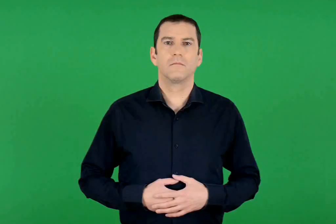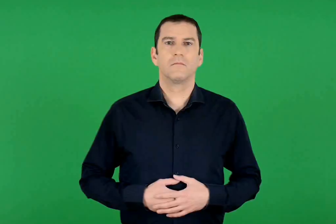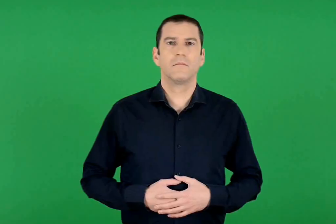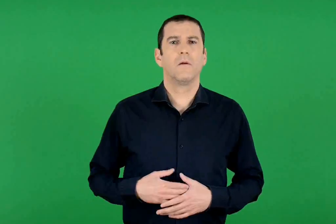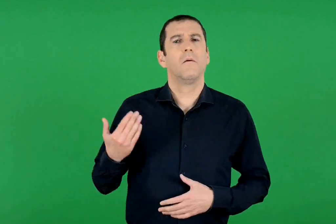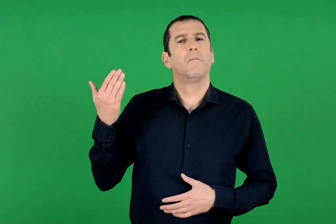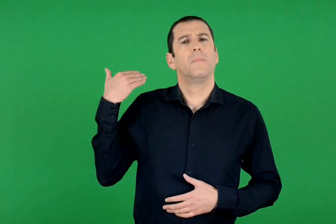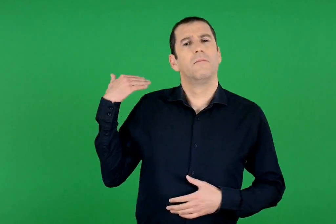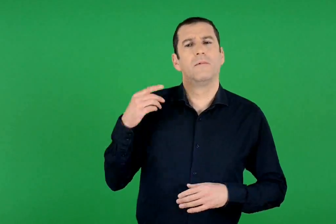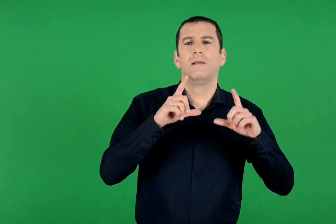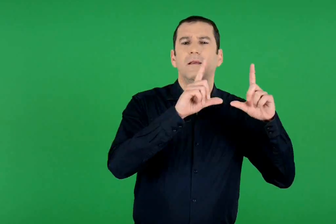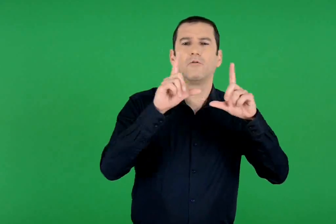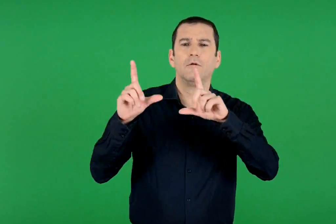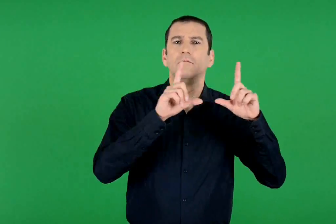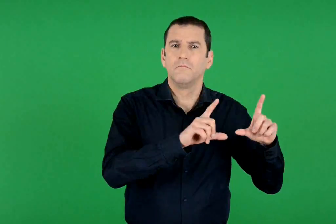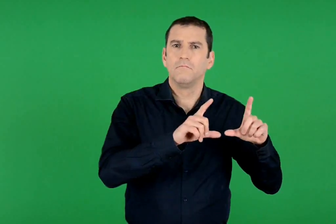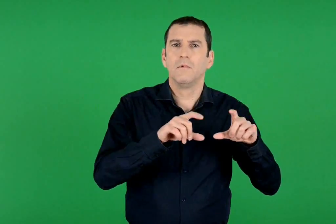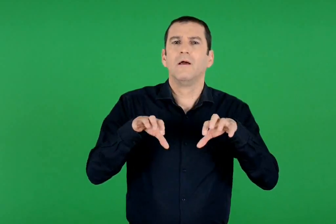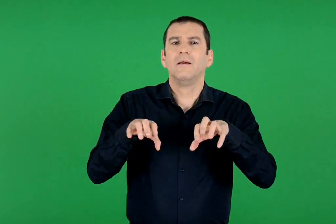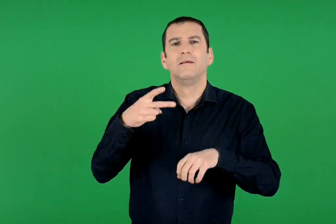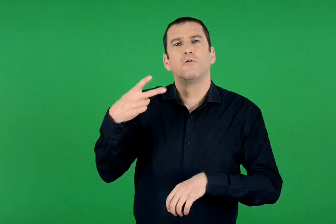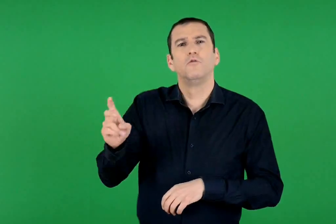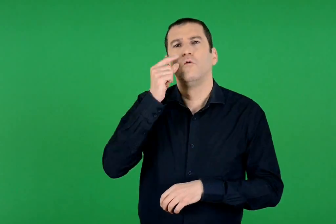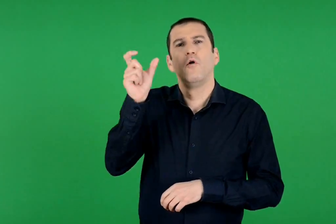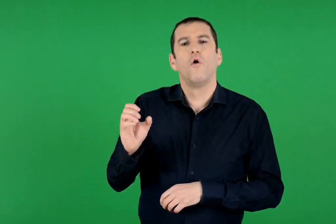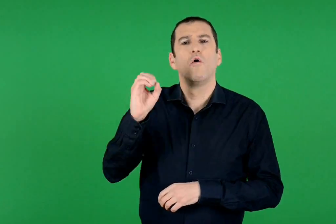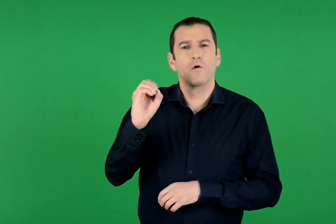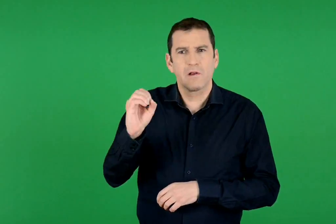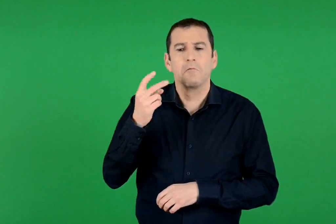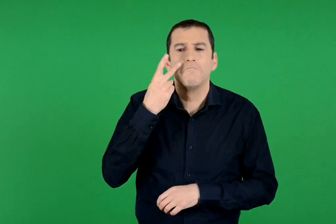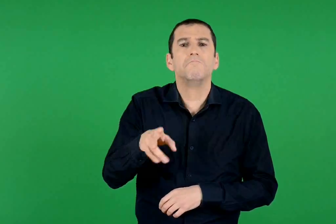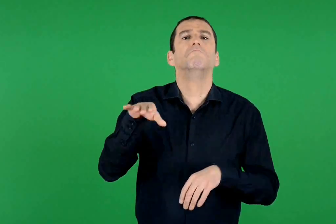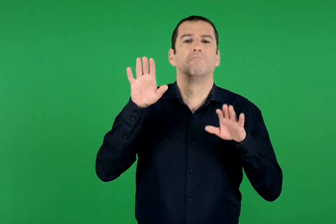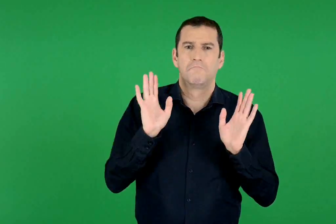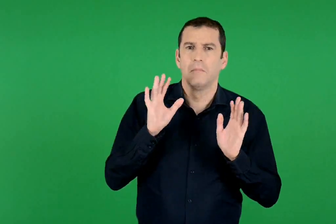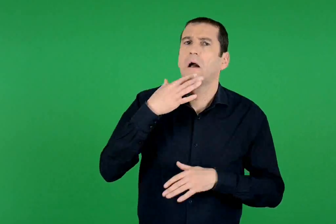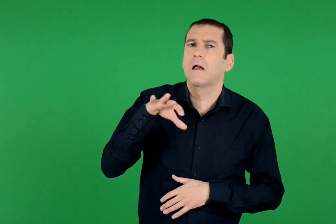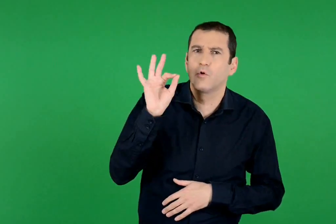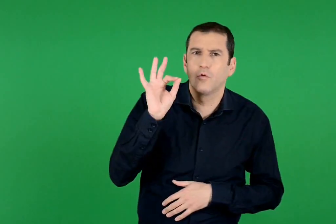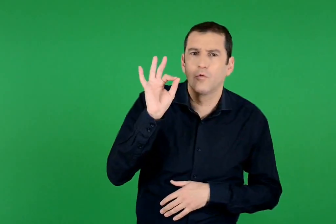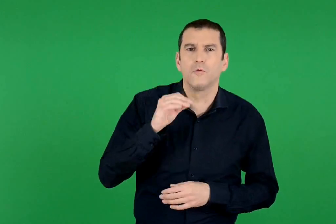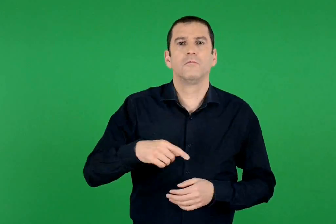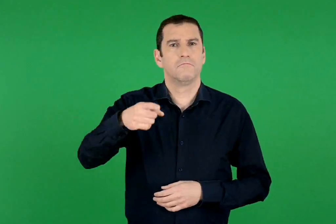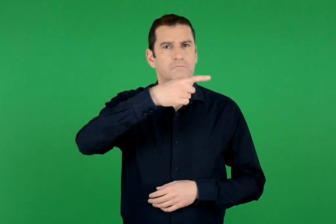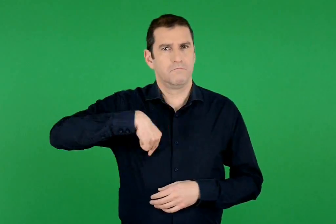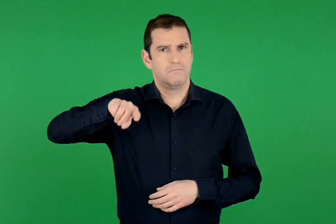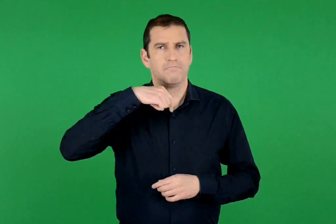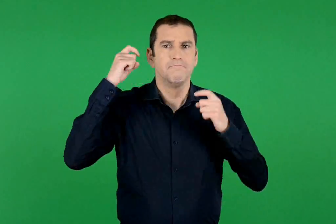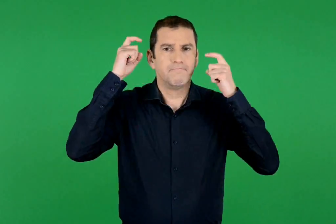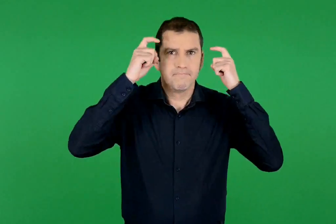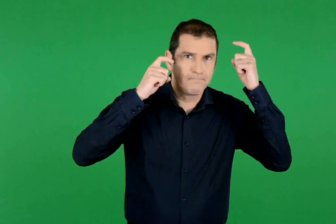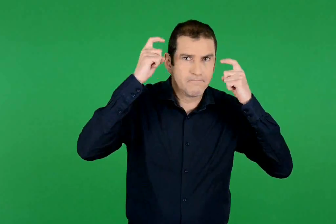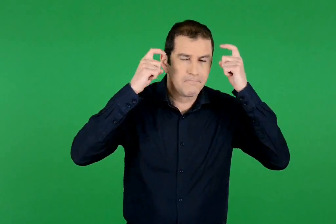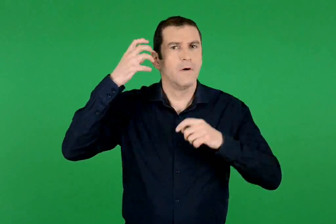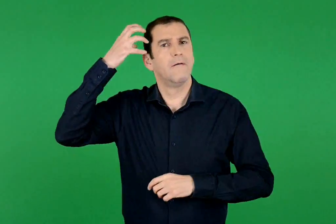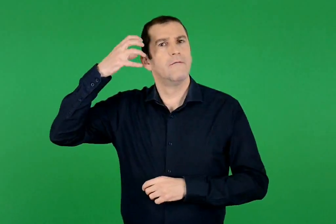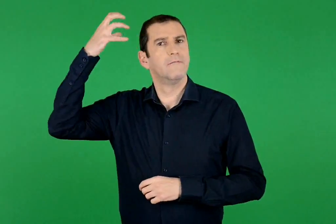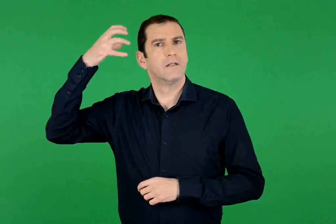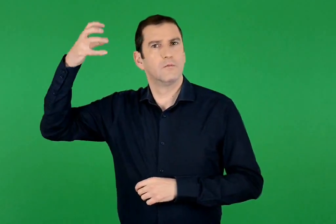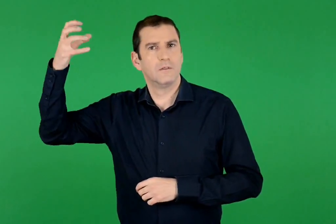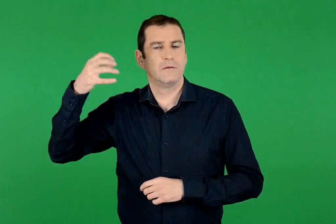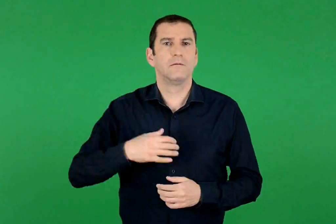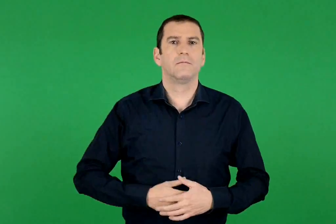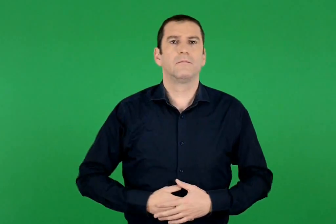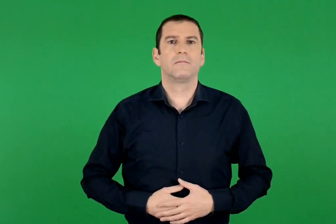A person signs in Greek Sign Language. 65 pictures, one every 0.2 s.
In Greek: γιατί στις προηγούμενες εικόνες δε φαίνεται ο σκύλος του ορφέα ; κάνουμε υποθέσεις , φανταζόμαστε
